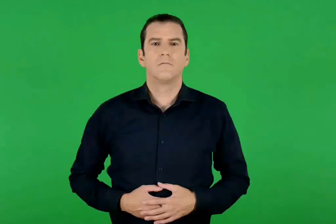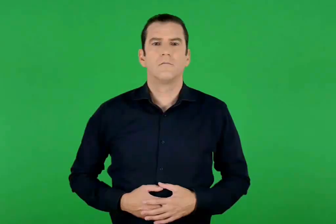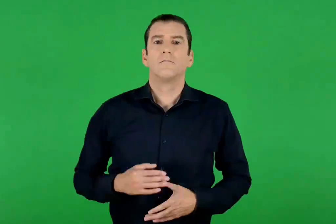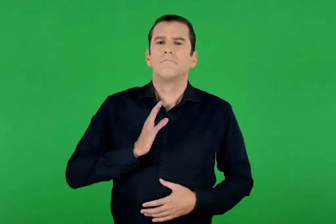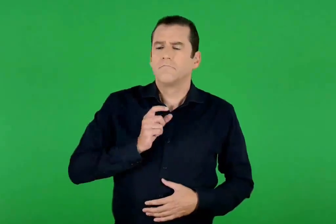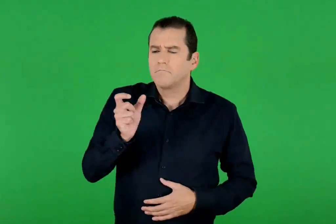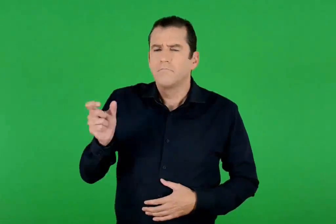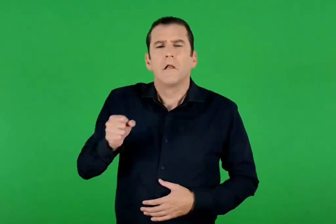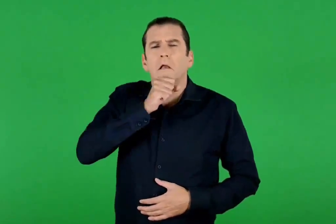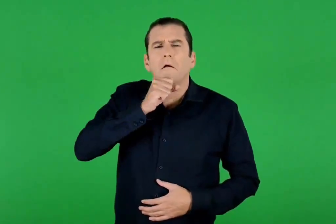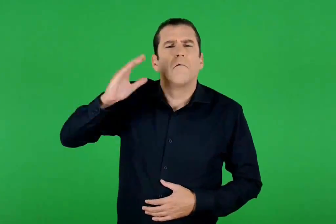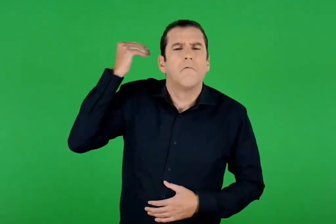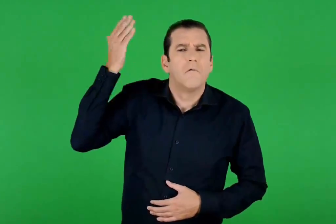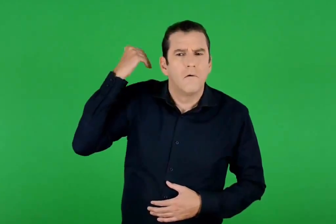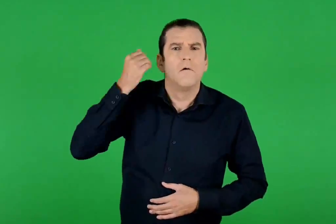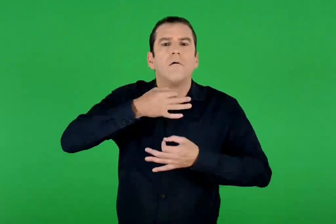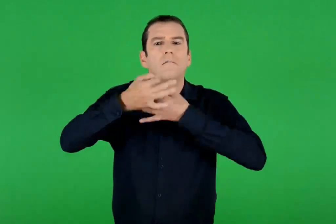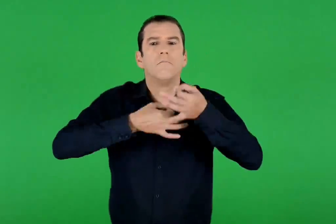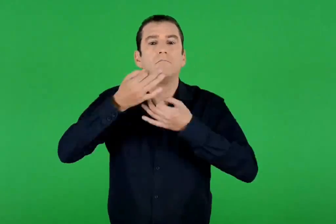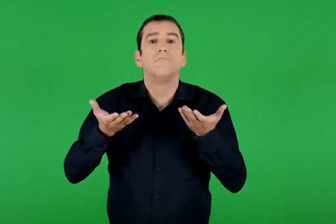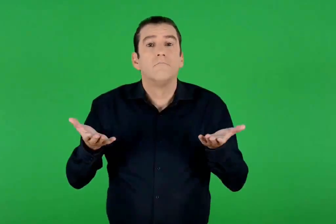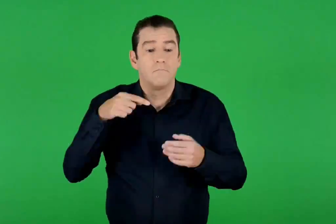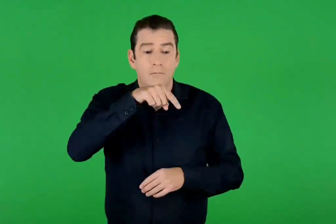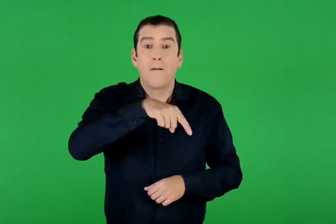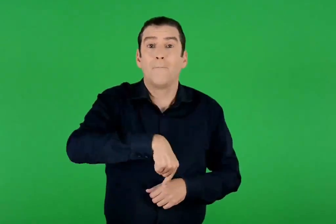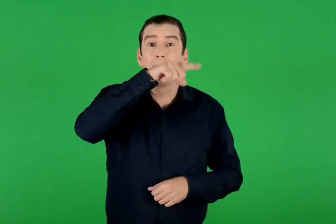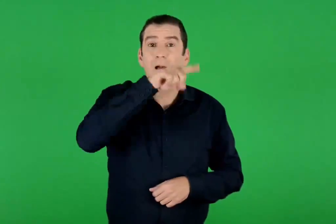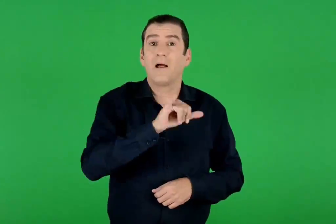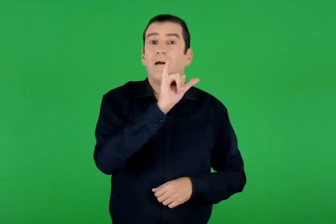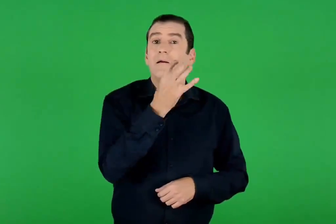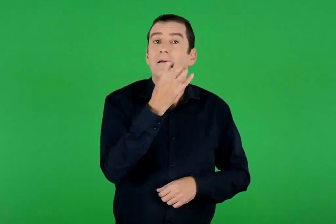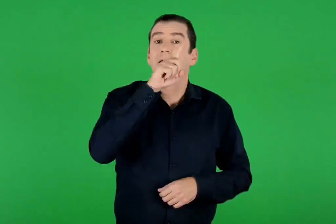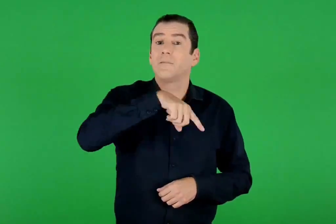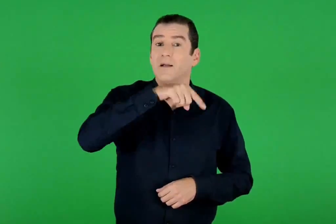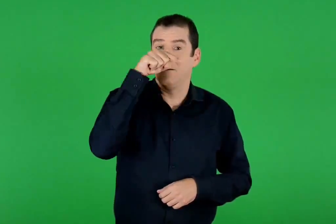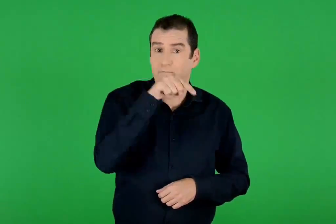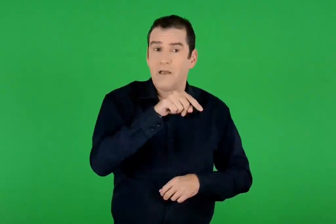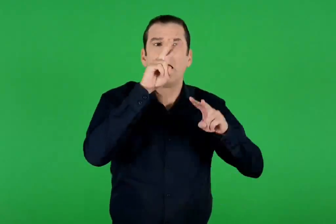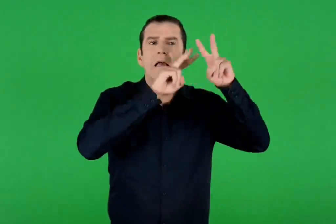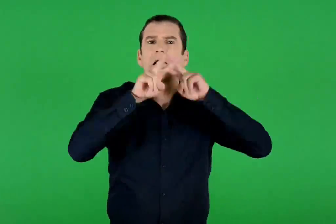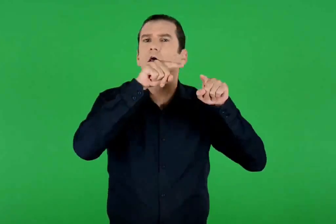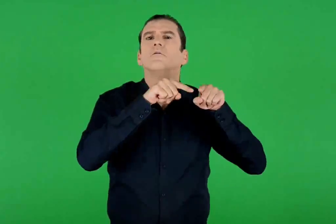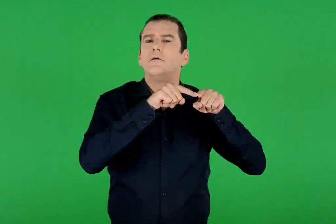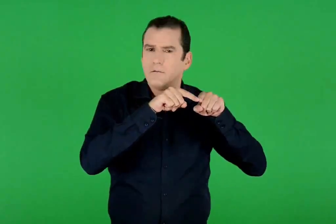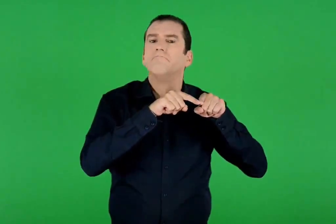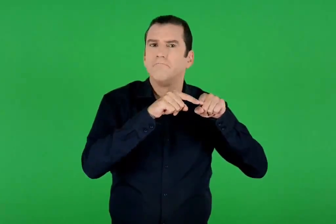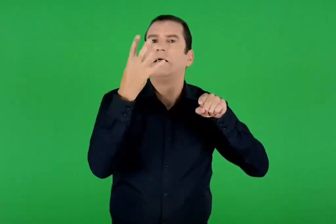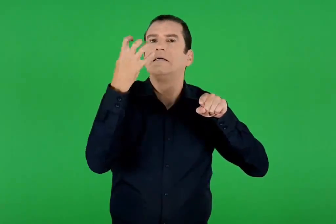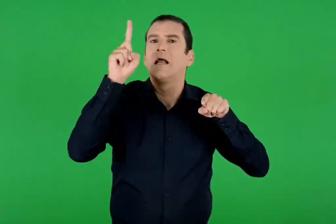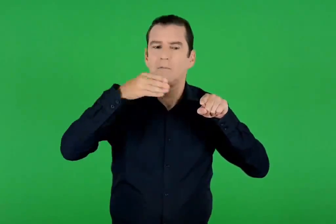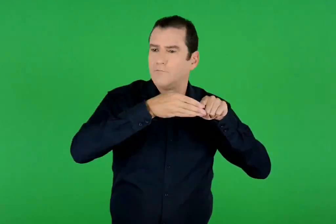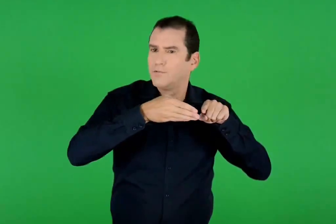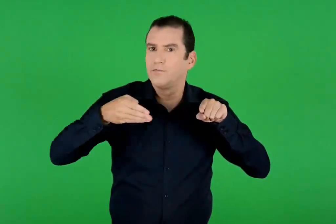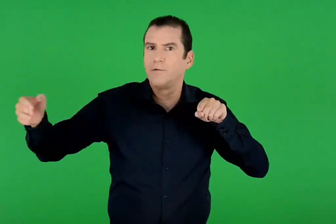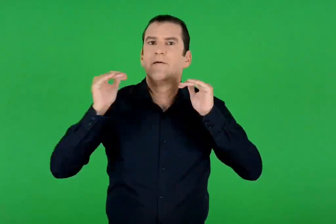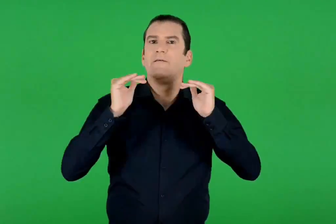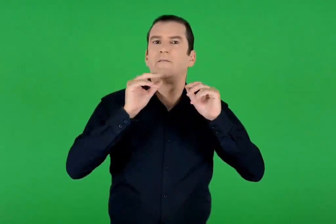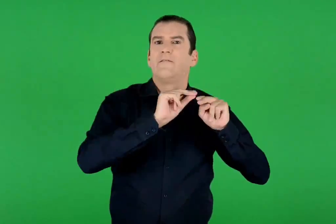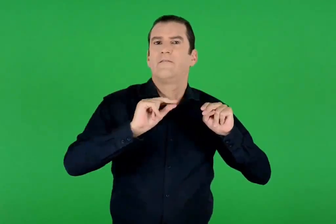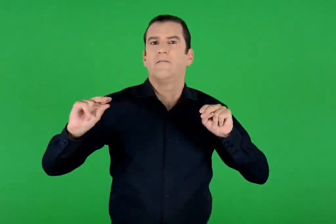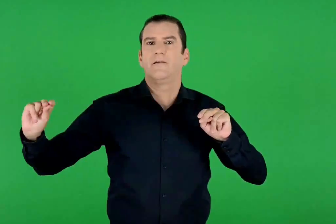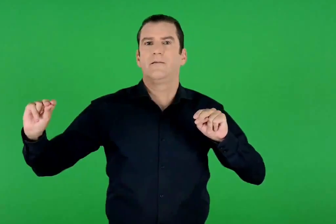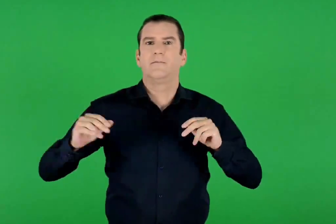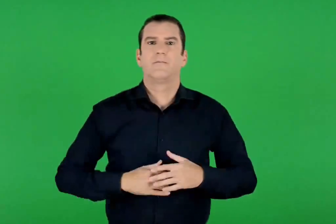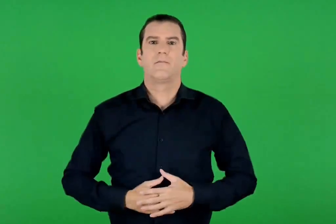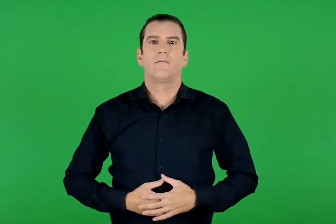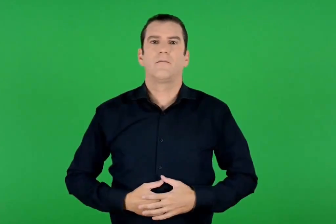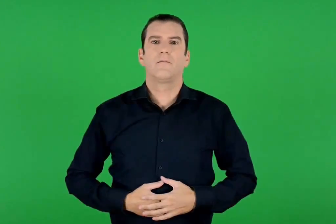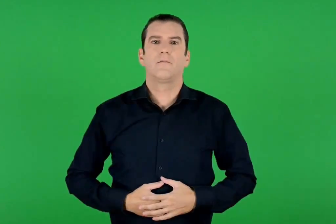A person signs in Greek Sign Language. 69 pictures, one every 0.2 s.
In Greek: οι γεροντότεροι έλεγαν πως ό ,τι καιρό κάνει την ημέρα της υπαπαντής , ο ίδιος καιρός θα διαρκέσει για σαράντα μέρες
